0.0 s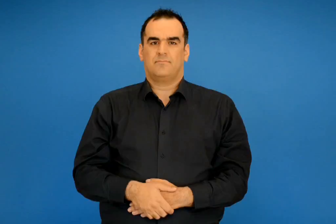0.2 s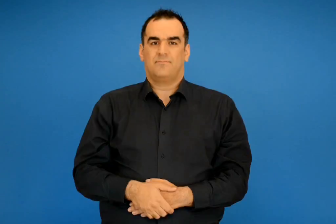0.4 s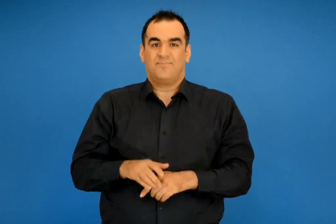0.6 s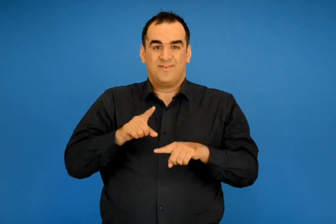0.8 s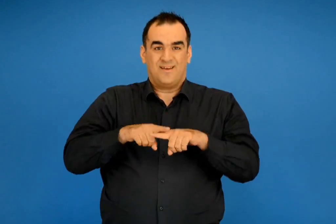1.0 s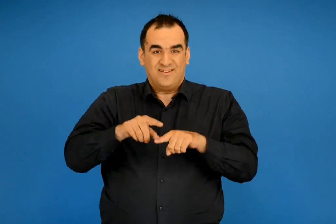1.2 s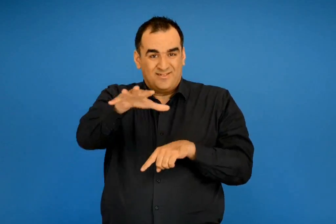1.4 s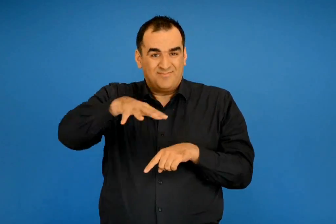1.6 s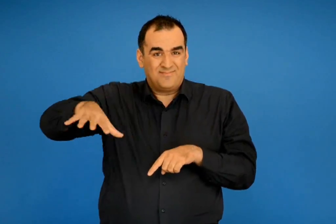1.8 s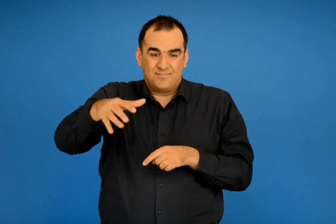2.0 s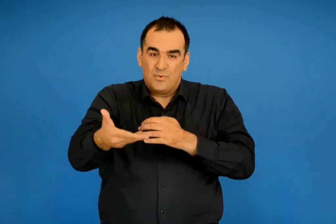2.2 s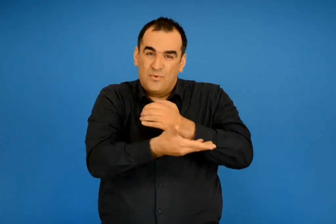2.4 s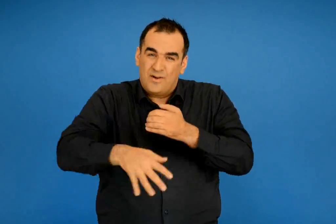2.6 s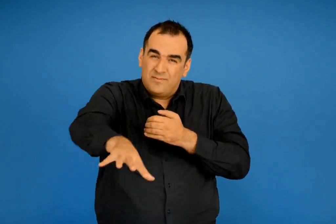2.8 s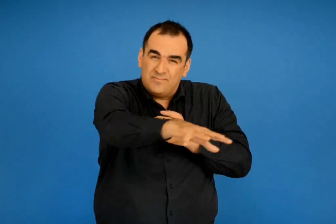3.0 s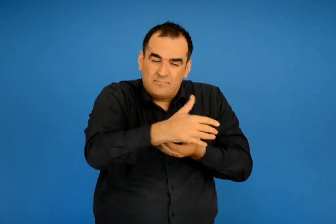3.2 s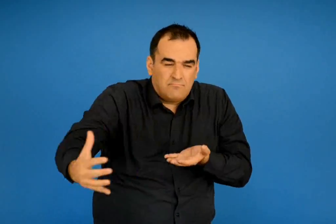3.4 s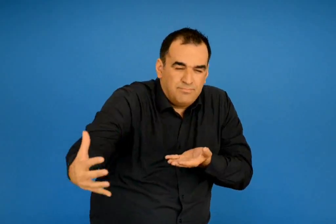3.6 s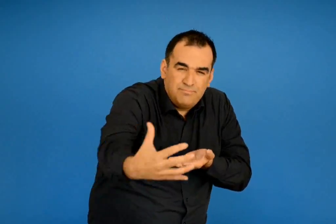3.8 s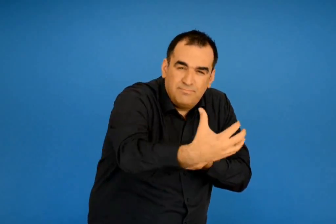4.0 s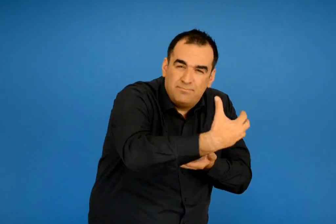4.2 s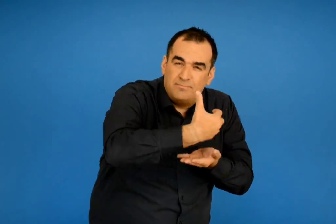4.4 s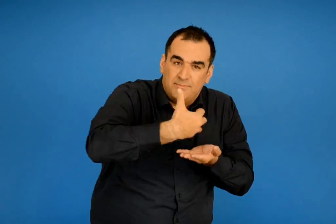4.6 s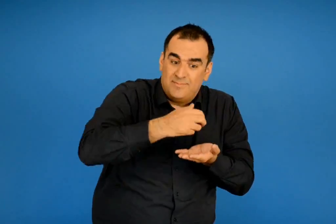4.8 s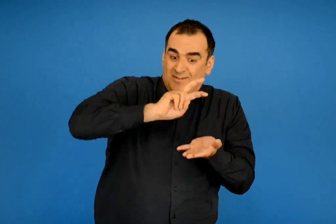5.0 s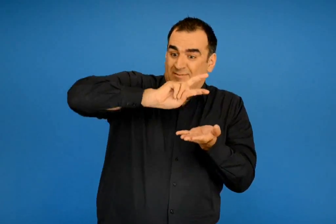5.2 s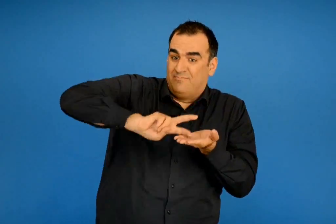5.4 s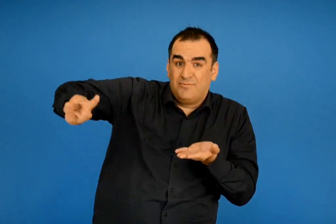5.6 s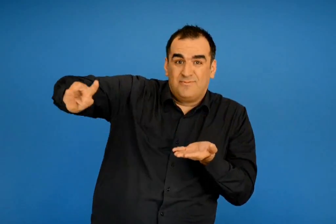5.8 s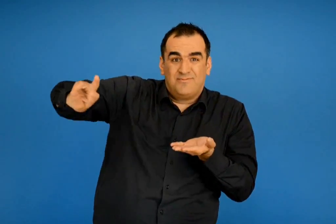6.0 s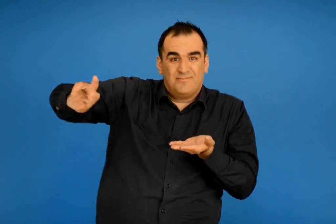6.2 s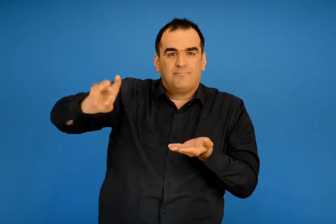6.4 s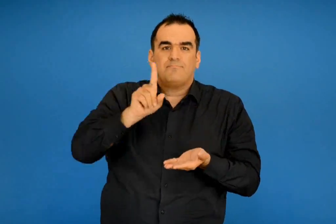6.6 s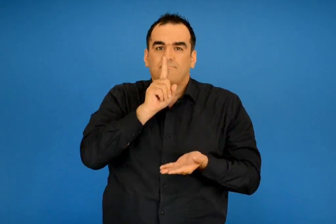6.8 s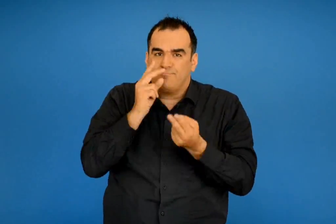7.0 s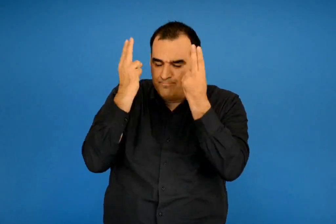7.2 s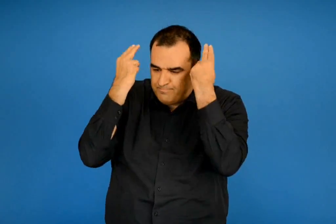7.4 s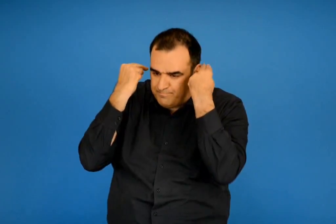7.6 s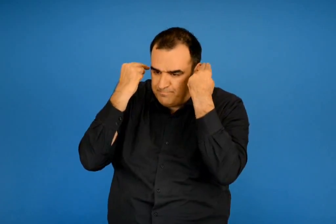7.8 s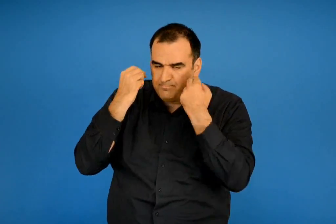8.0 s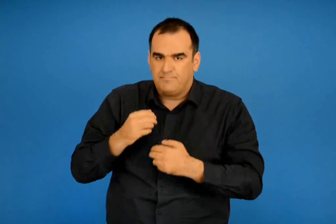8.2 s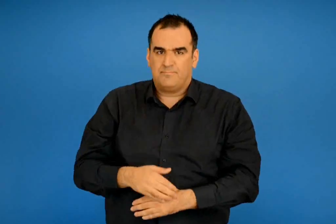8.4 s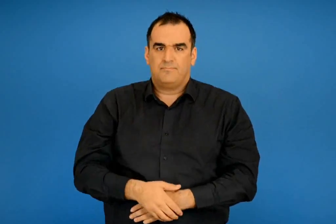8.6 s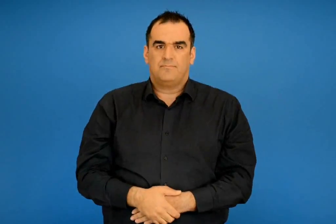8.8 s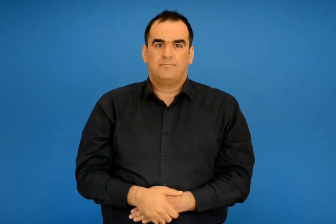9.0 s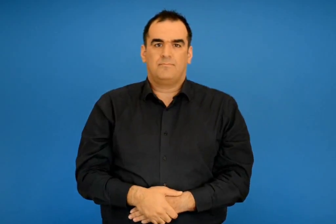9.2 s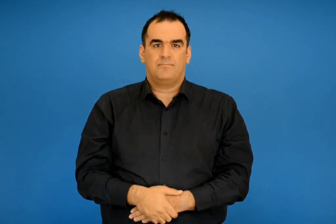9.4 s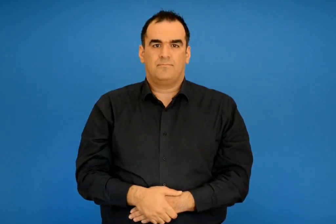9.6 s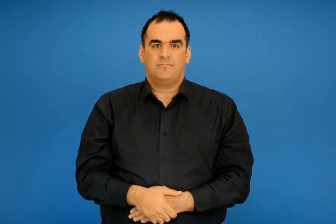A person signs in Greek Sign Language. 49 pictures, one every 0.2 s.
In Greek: οι έλληνες κάτοικοι έπρεπε να τον υπακούν να του δίνουν μερίδιο από τη σοδειά χωρίς κάνεις να τολμά να μιλήσει
